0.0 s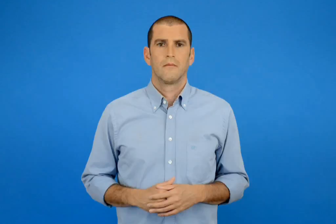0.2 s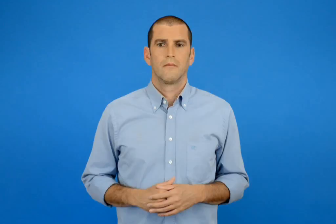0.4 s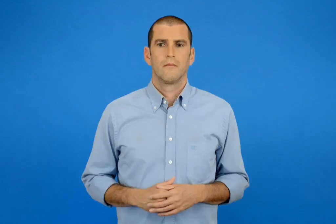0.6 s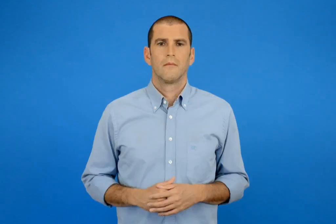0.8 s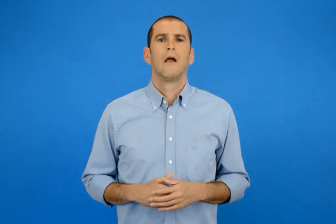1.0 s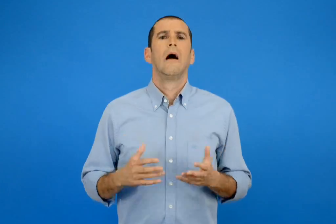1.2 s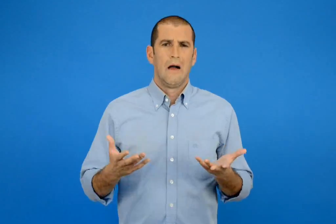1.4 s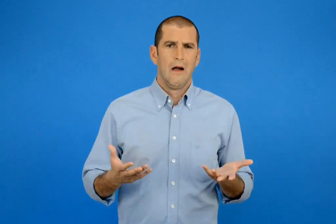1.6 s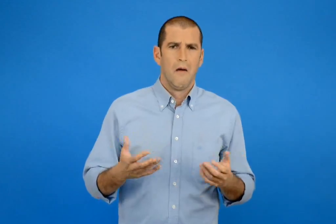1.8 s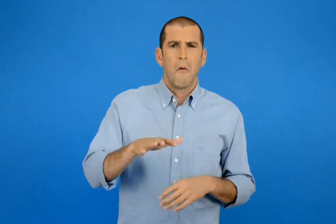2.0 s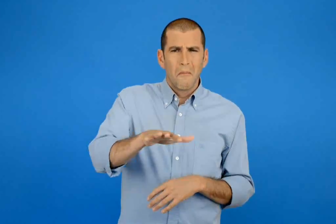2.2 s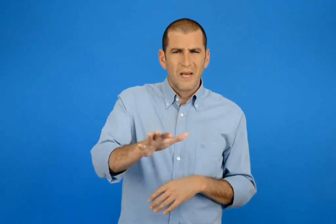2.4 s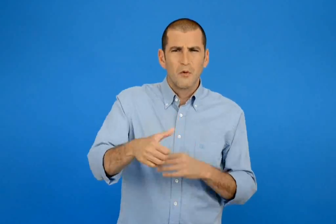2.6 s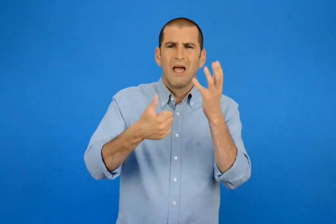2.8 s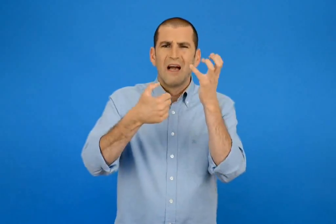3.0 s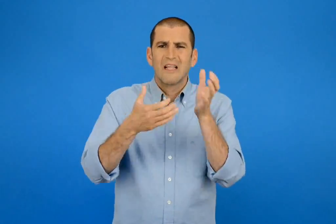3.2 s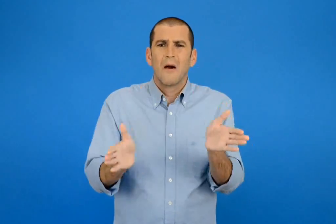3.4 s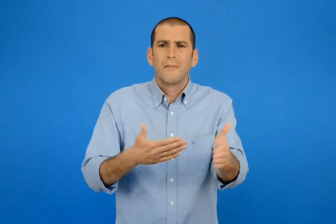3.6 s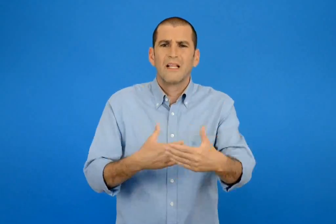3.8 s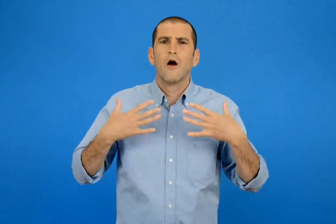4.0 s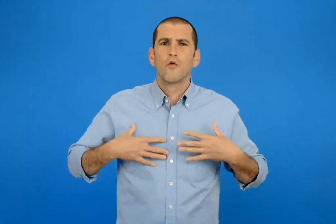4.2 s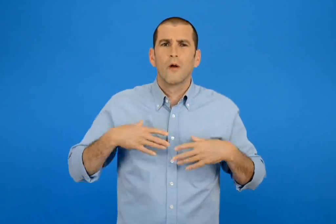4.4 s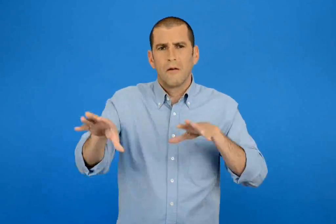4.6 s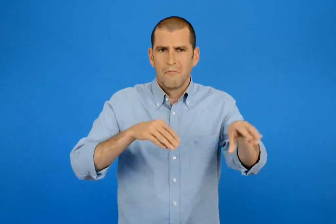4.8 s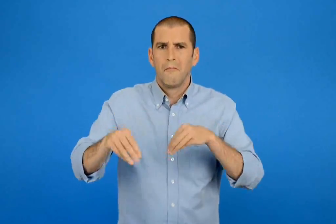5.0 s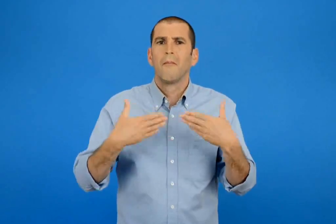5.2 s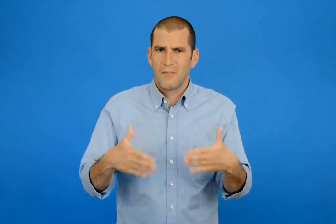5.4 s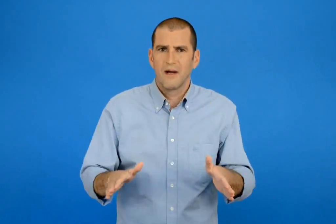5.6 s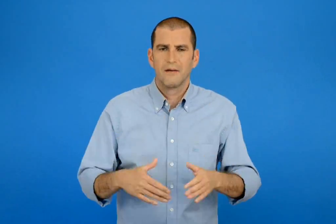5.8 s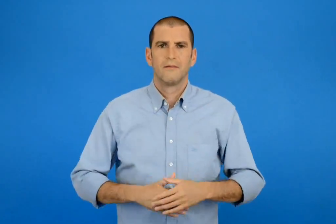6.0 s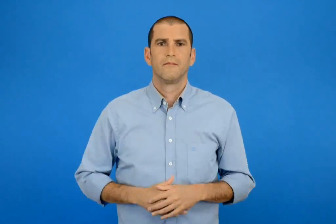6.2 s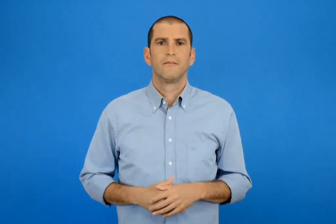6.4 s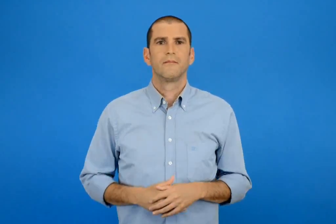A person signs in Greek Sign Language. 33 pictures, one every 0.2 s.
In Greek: δηλαδή έχουμε μαζέψει περίπου 60 πακέτα με ρούχα
